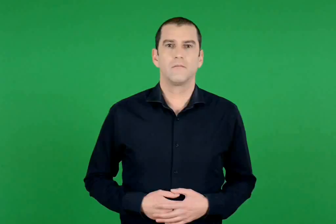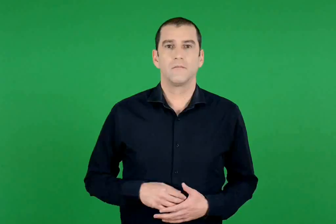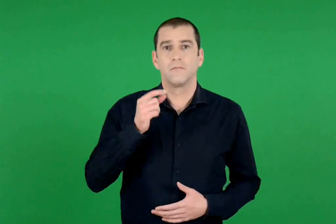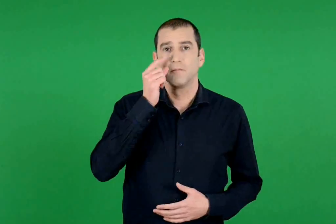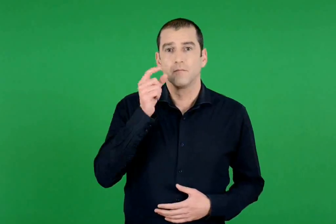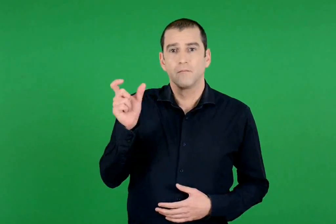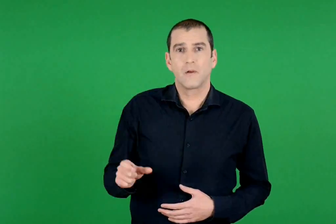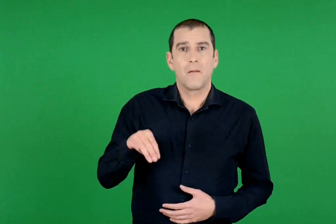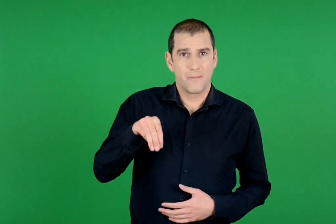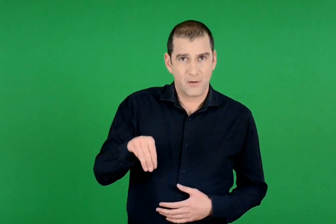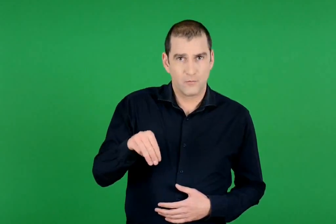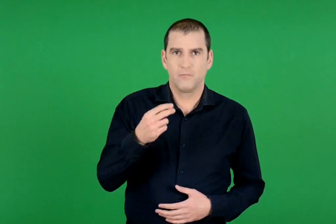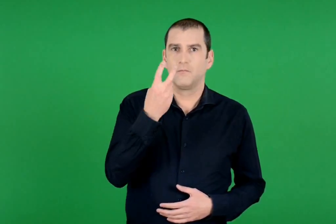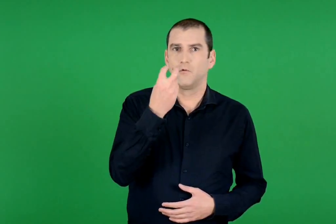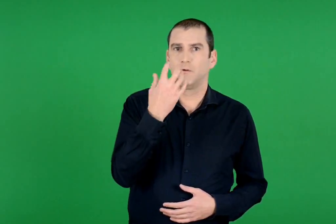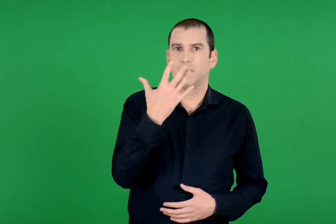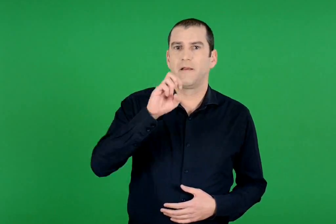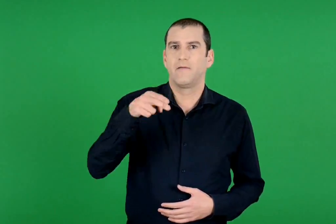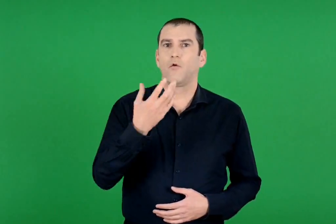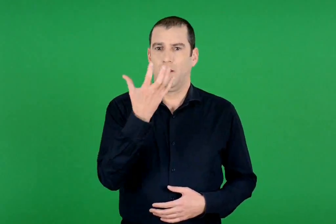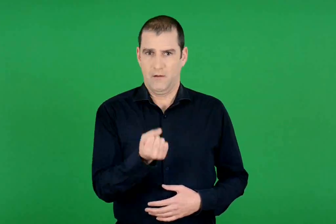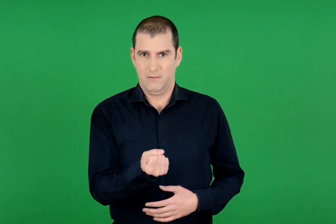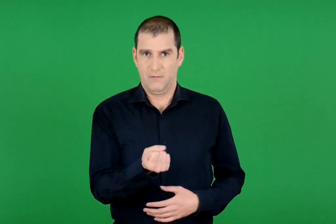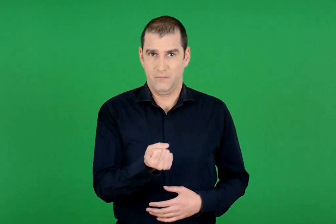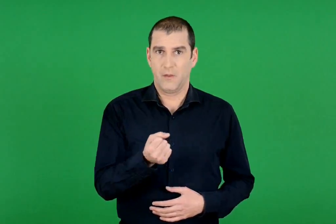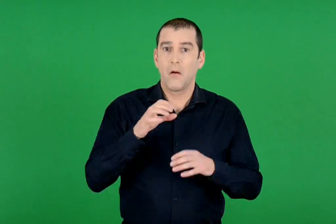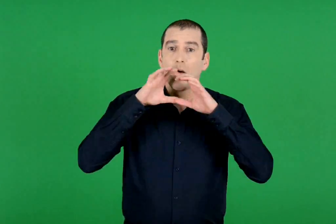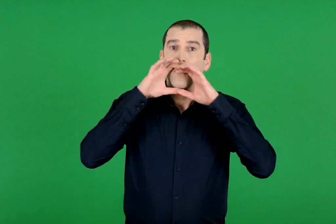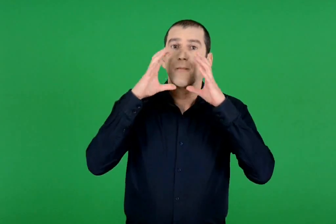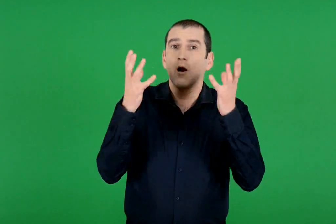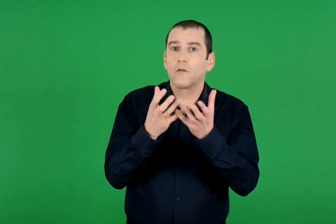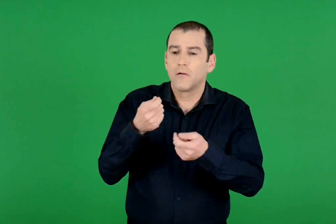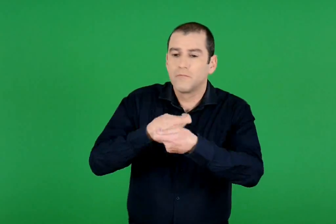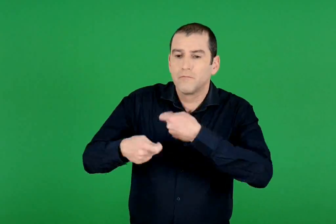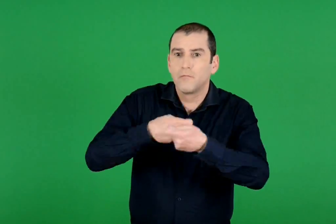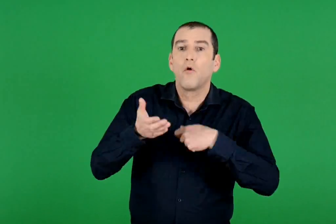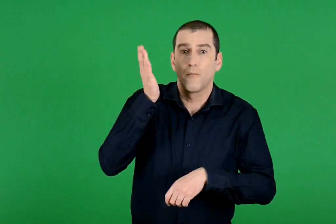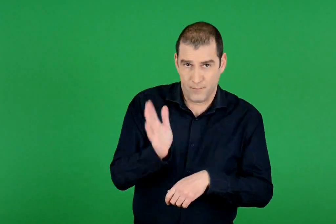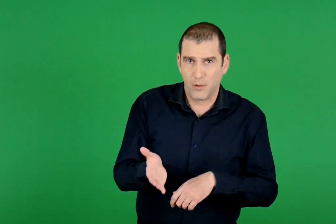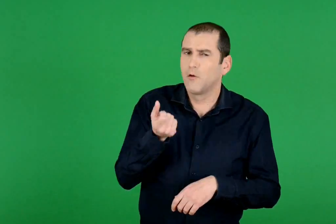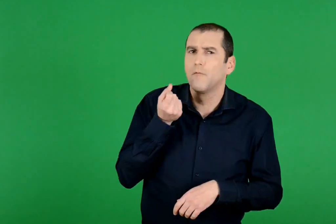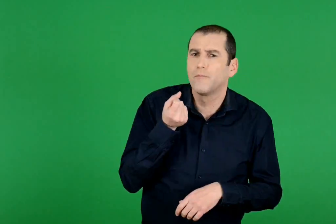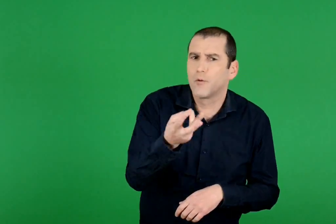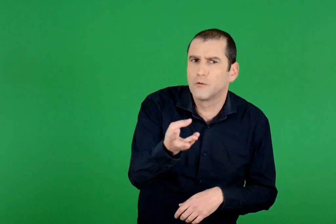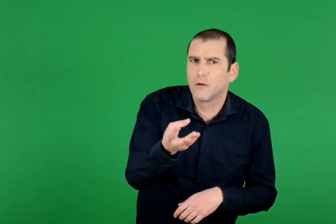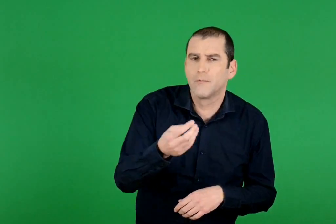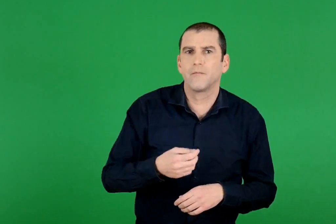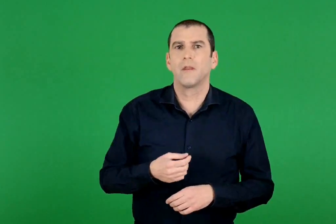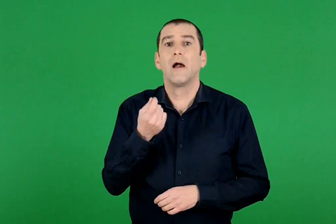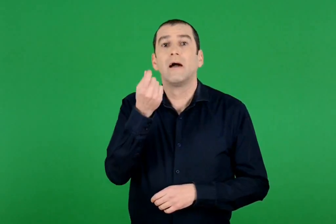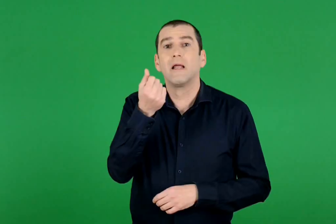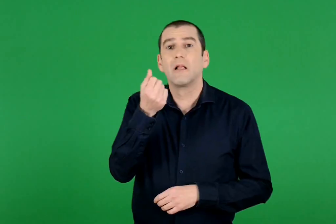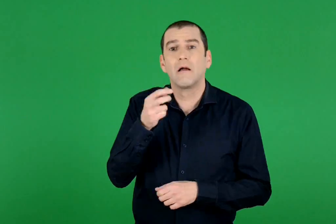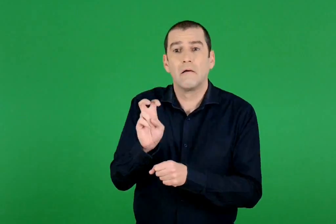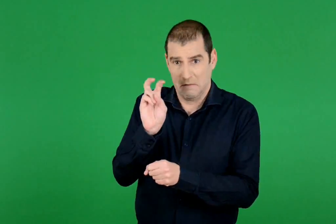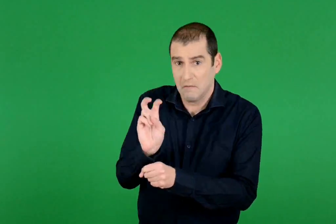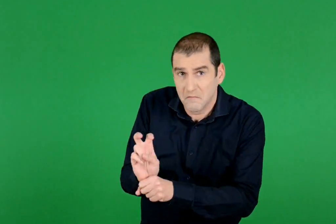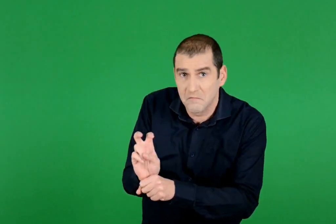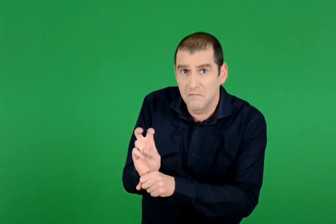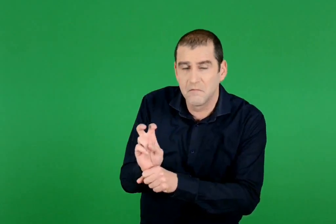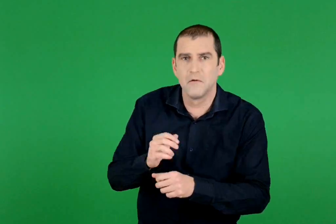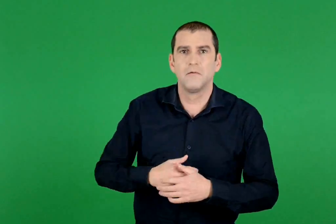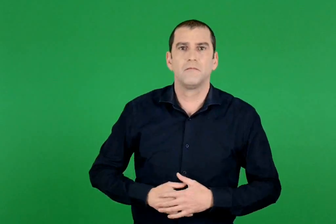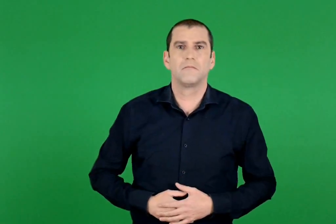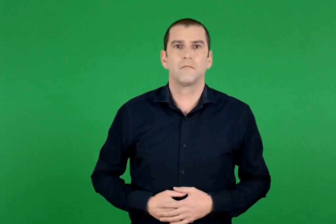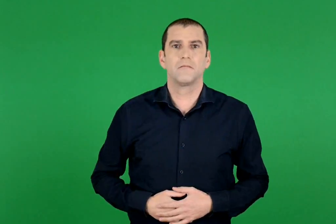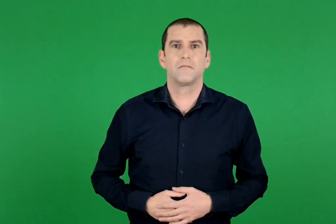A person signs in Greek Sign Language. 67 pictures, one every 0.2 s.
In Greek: ο μάρκος έχει 25 ευρώ. πόσα μπαλόνια μπορεί να αγοράσει ; θα του περισσέψουν χρήματα ;
